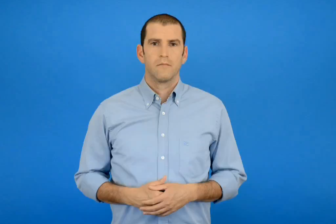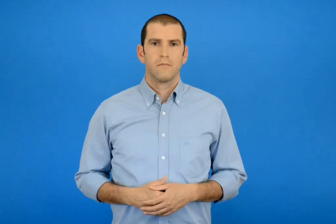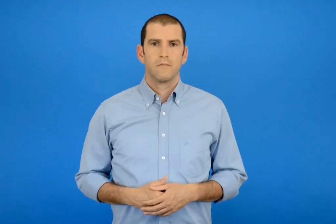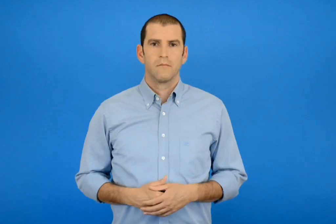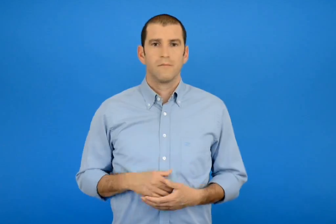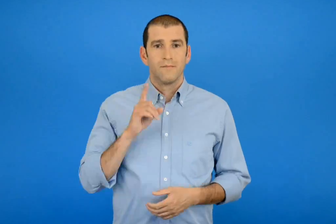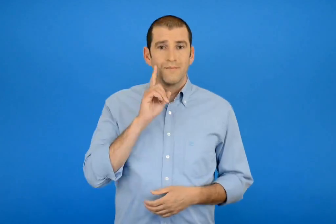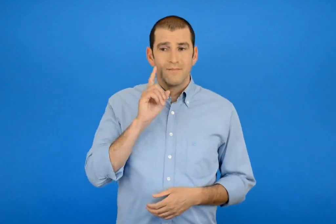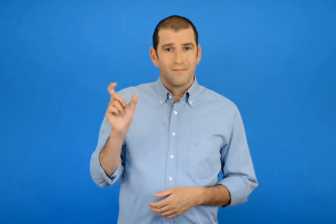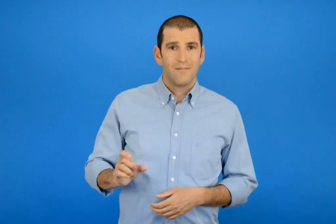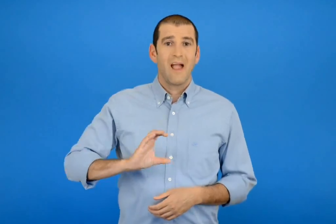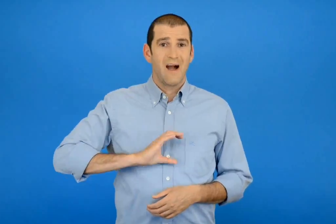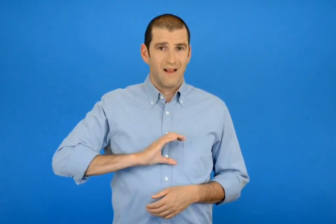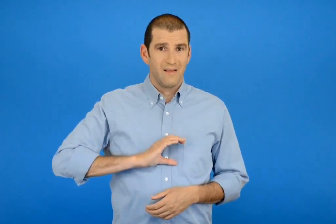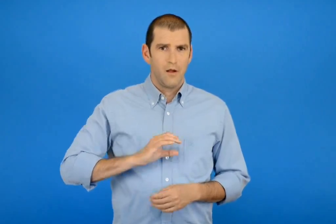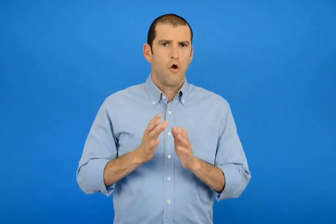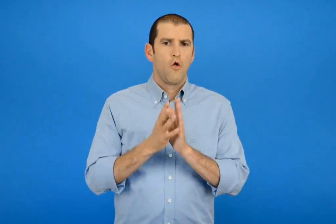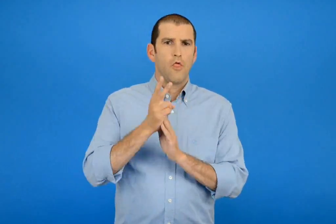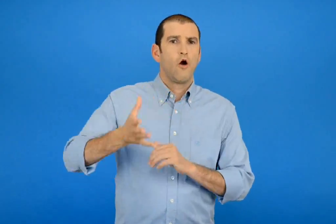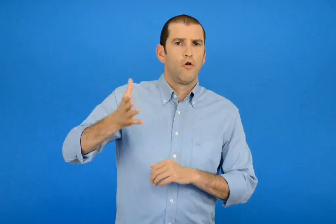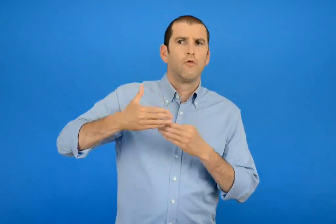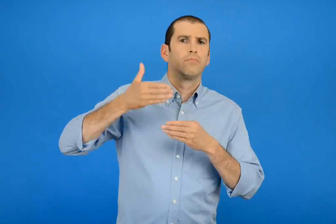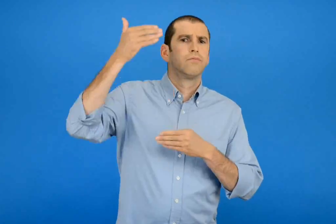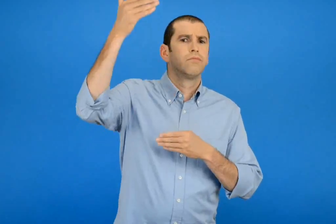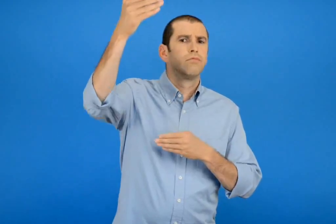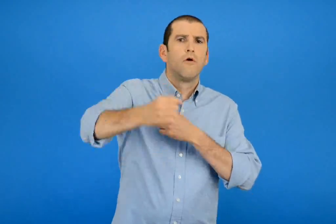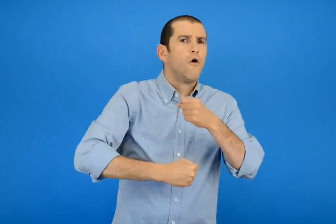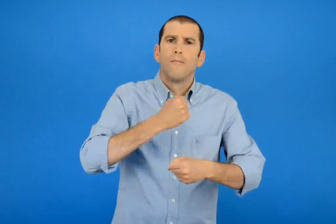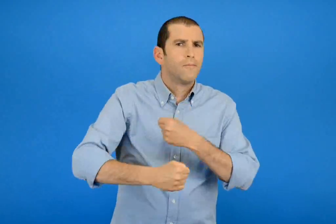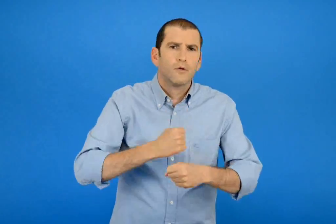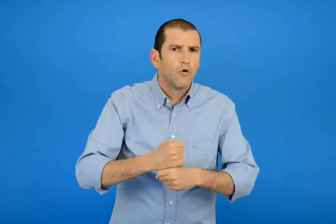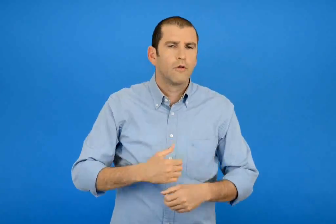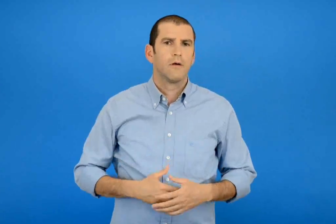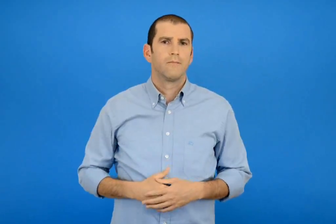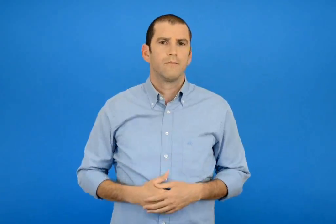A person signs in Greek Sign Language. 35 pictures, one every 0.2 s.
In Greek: σε πόσα χρονιά η ελένη θα γίνει 12 χρονών ;
